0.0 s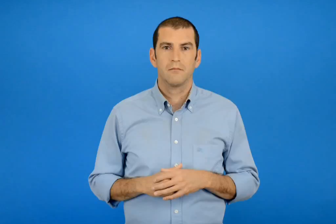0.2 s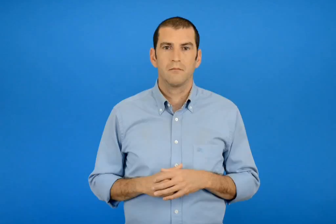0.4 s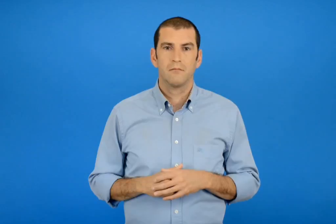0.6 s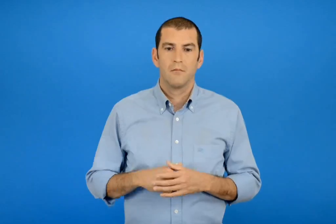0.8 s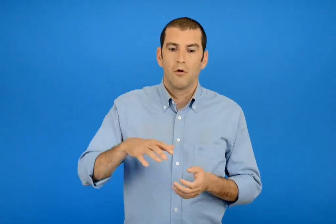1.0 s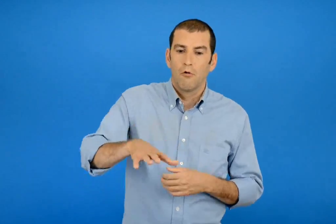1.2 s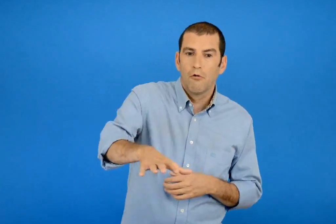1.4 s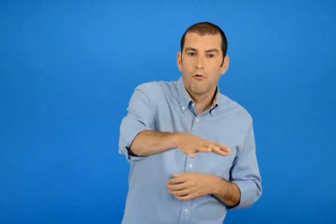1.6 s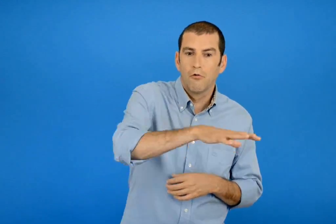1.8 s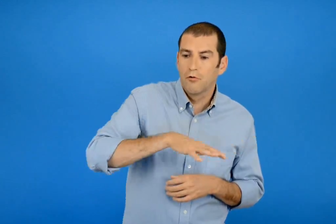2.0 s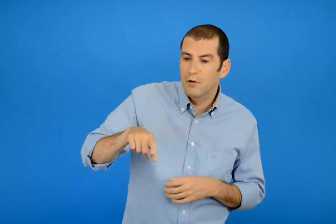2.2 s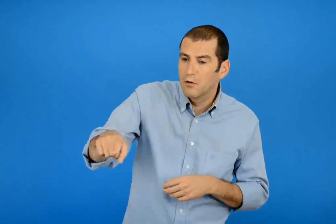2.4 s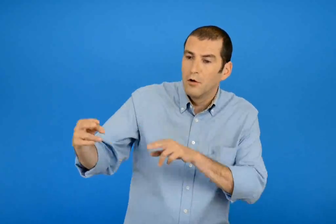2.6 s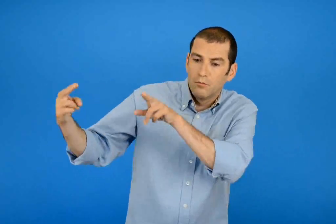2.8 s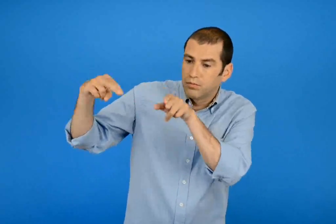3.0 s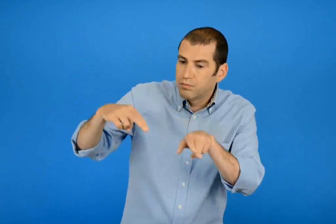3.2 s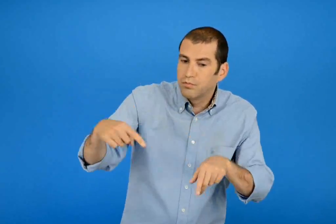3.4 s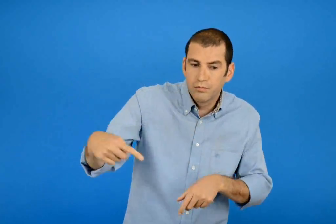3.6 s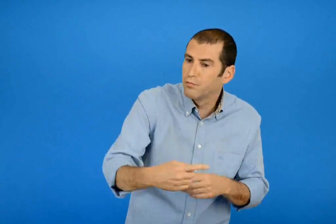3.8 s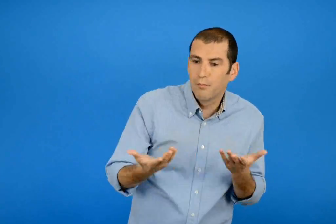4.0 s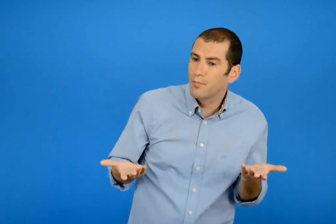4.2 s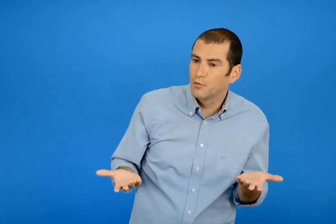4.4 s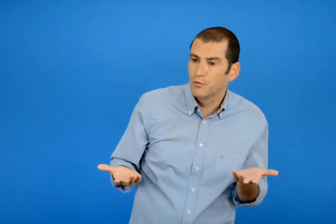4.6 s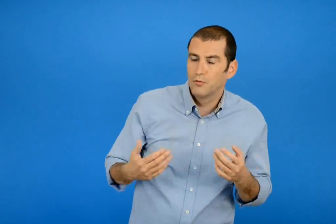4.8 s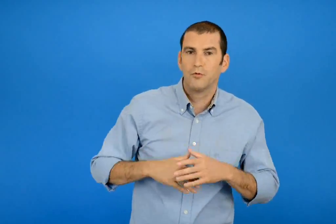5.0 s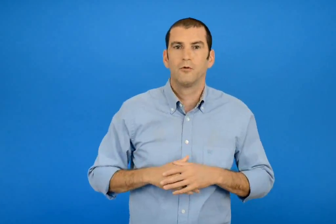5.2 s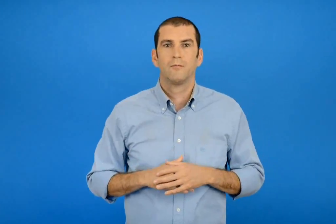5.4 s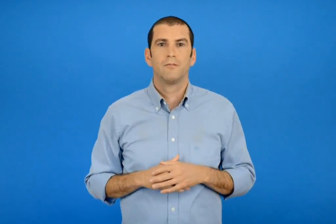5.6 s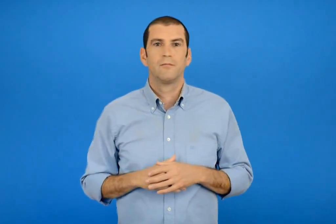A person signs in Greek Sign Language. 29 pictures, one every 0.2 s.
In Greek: πως κατέβηκες στη χώρα ;
